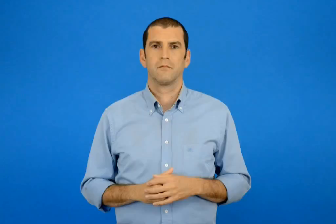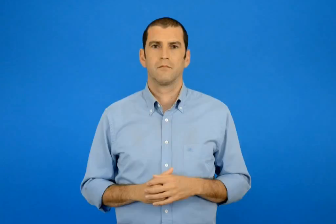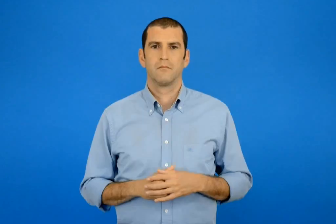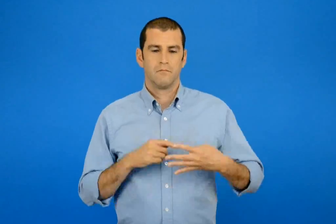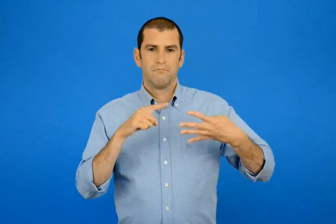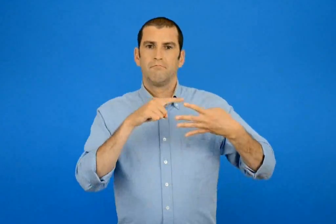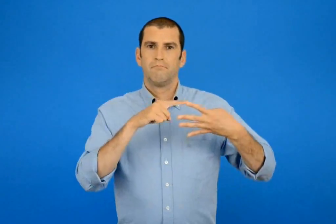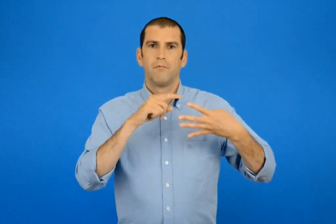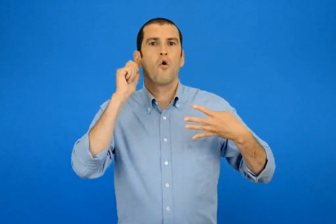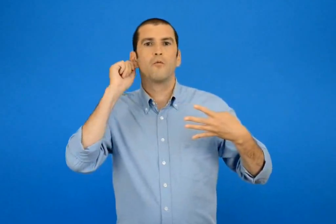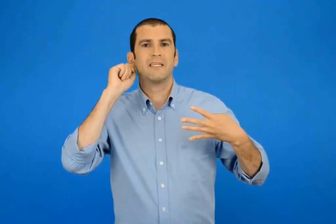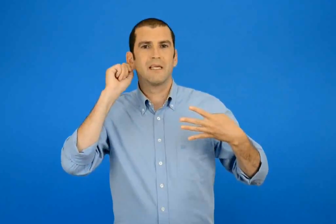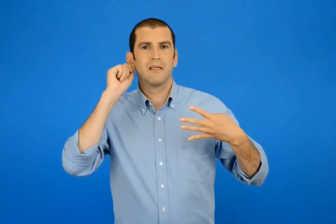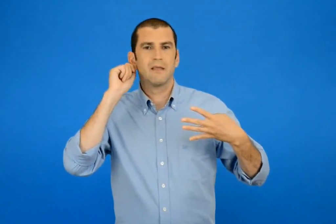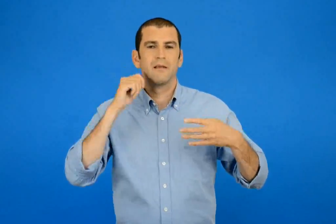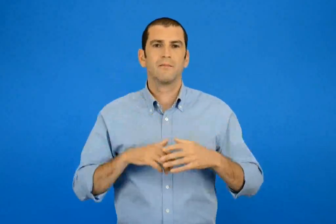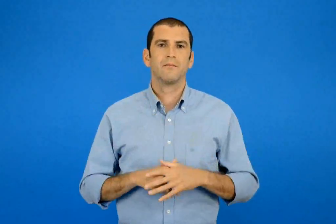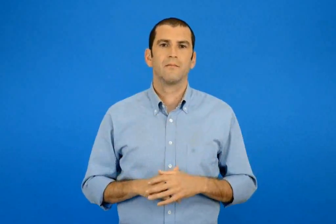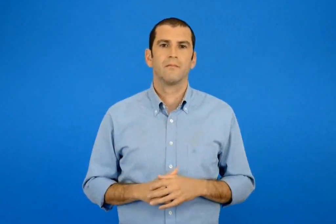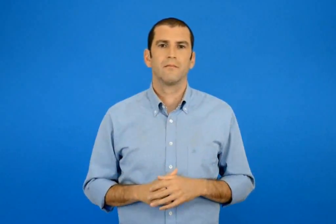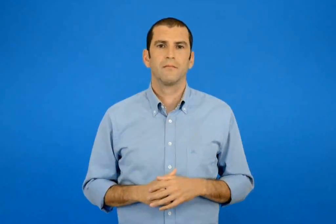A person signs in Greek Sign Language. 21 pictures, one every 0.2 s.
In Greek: ονομαστική
